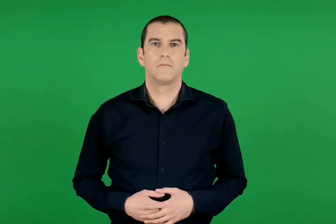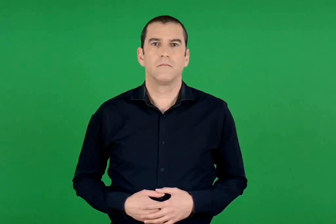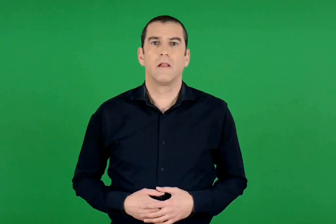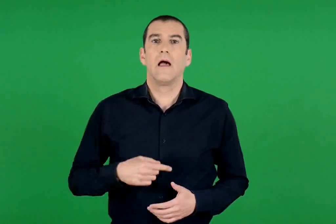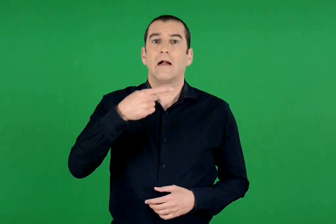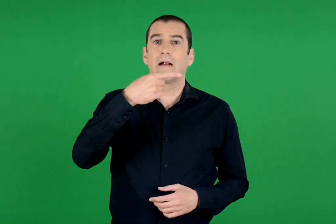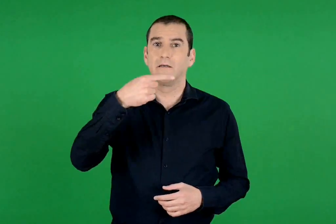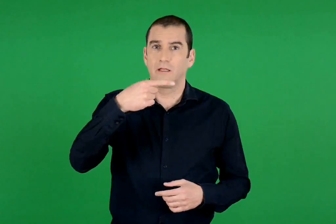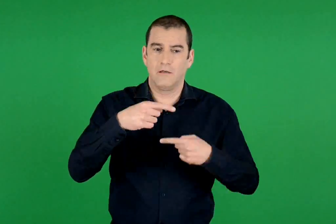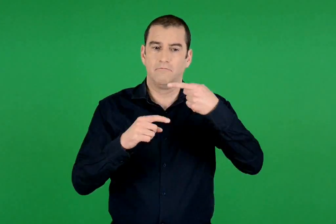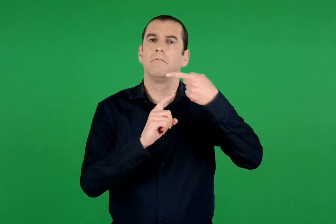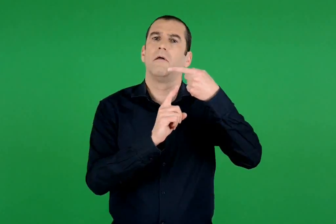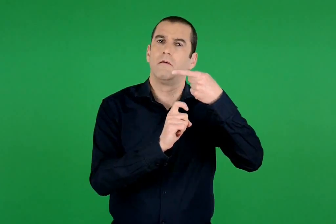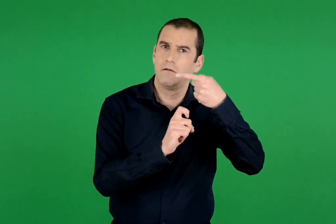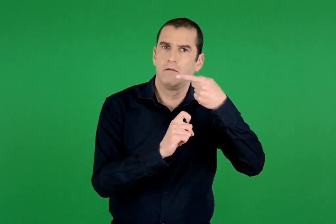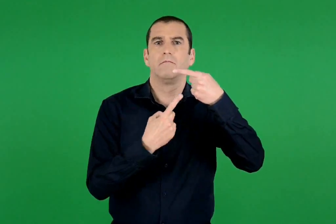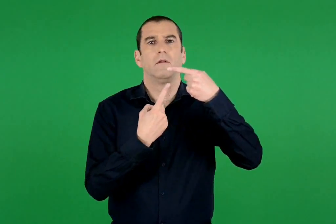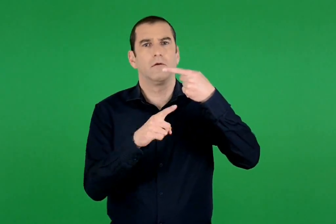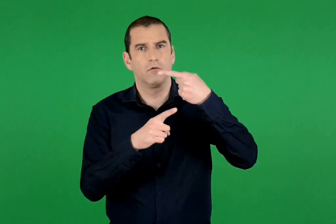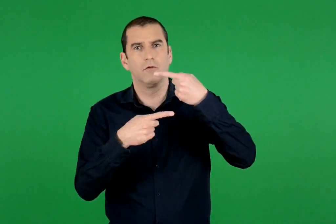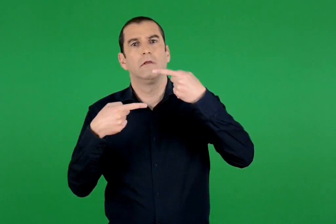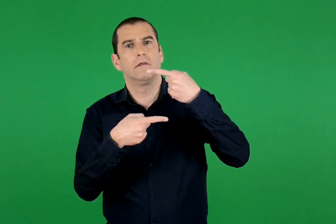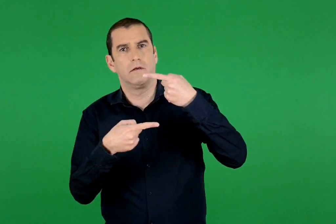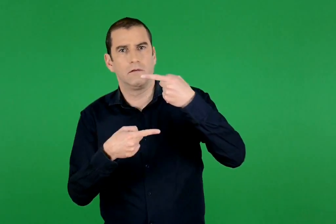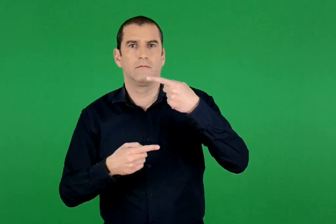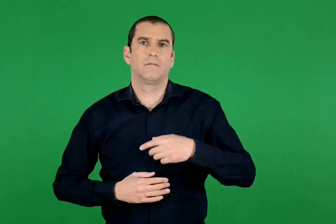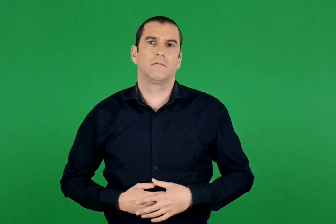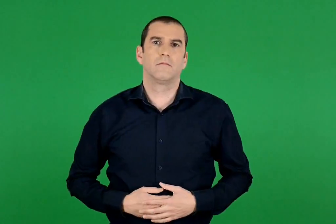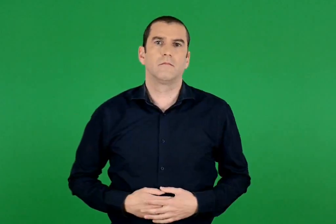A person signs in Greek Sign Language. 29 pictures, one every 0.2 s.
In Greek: δεκαδικά κλάσματα
